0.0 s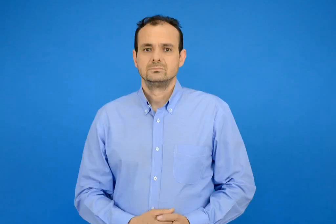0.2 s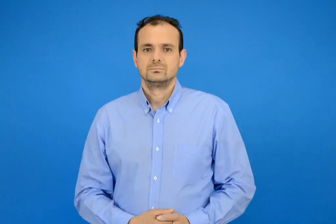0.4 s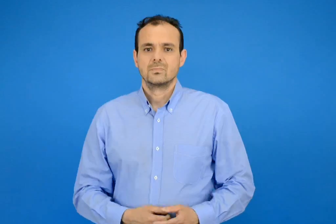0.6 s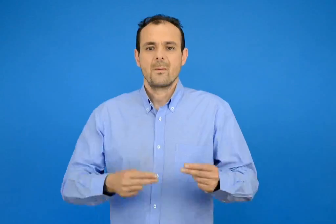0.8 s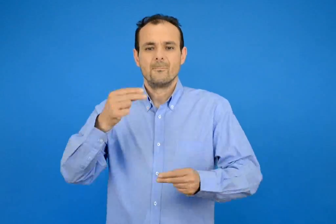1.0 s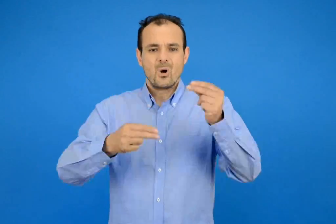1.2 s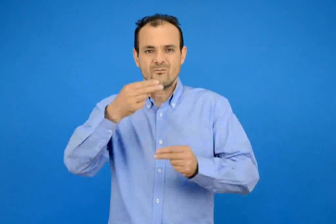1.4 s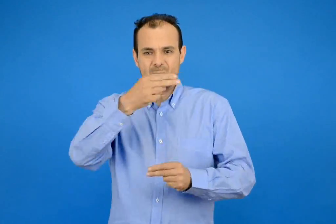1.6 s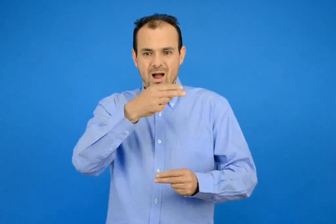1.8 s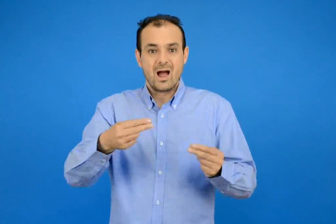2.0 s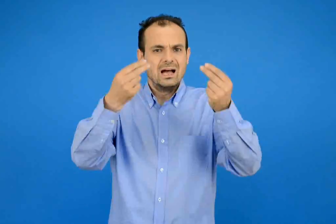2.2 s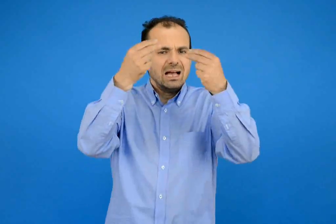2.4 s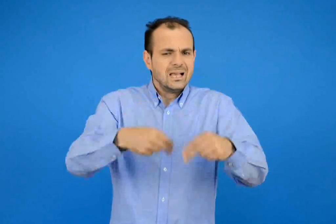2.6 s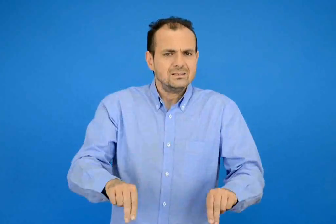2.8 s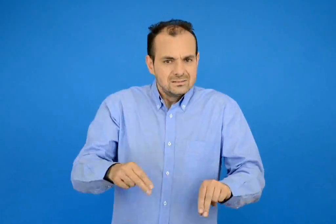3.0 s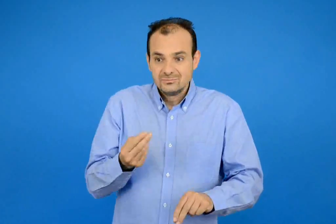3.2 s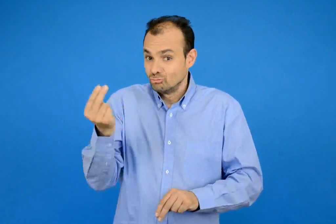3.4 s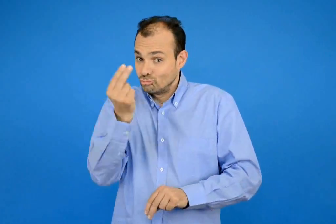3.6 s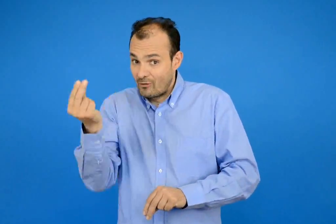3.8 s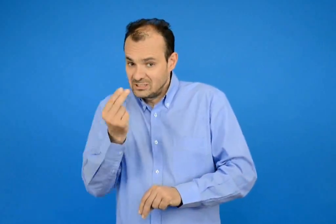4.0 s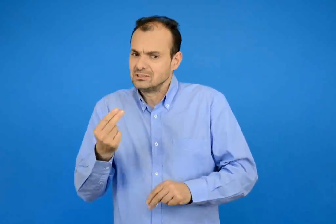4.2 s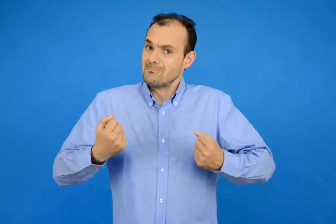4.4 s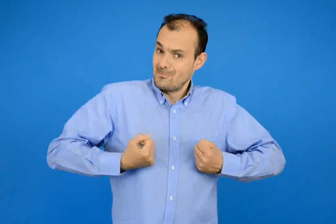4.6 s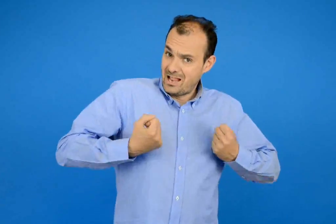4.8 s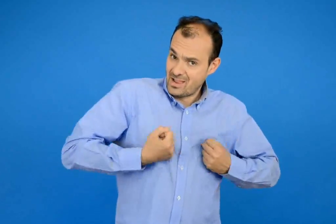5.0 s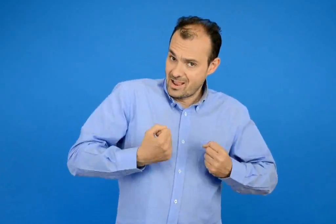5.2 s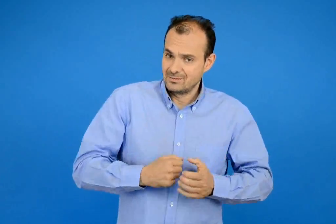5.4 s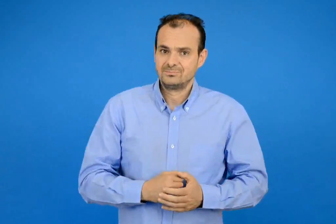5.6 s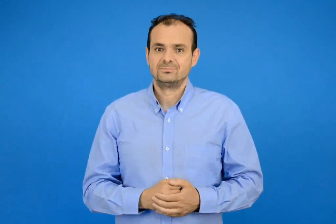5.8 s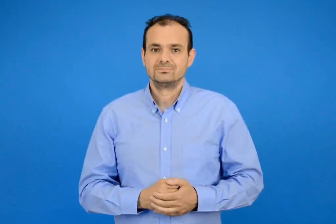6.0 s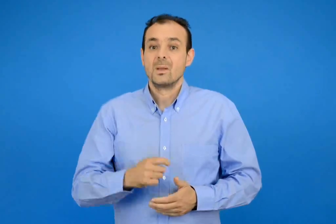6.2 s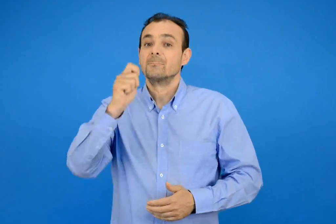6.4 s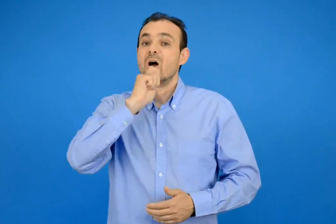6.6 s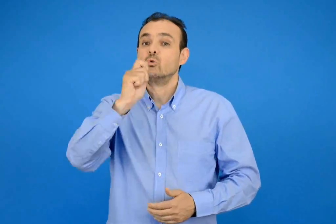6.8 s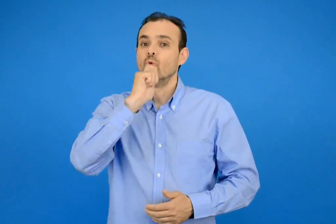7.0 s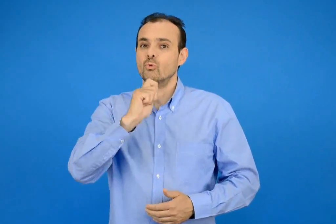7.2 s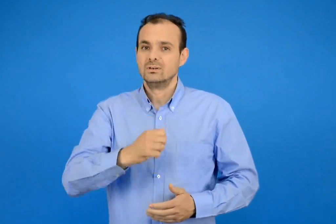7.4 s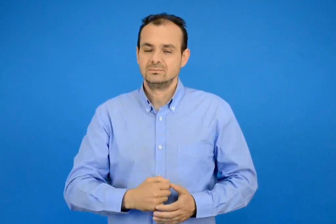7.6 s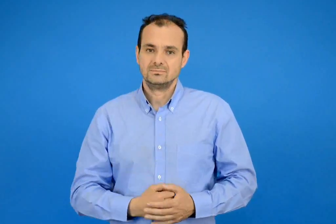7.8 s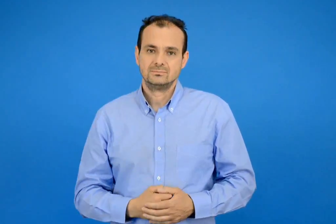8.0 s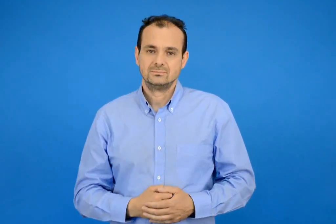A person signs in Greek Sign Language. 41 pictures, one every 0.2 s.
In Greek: λύνω προβλήματα με ζωγραφική και παιχνίδια το παγωτό
